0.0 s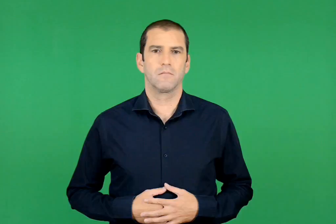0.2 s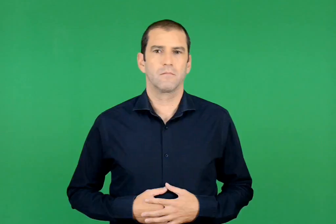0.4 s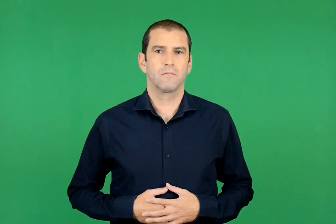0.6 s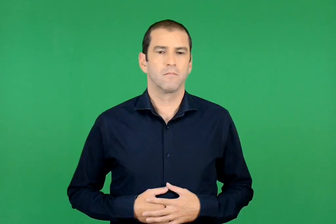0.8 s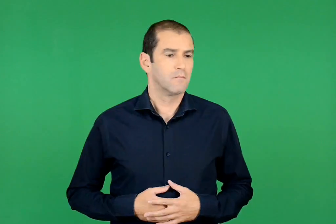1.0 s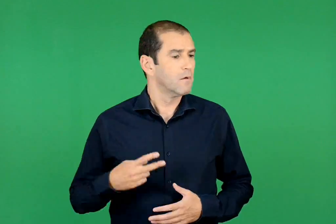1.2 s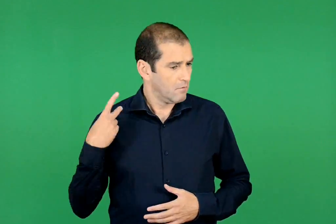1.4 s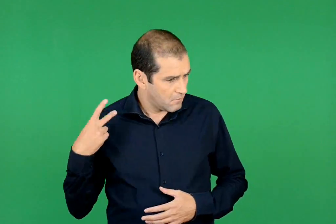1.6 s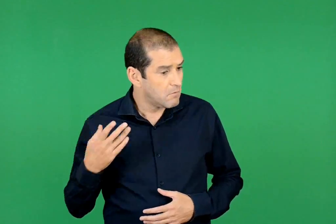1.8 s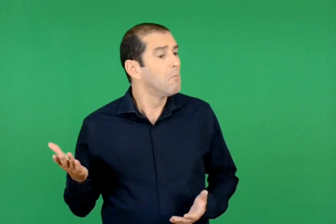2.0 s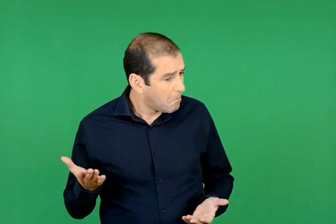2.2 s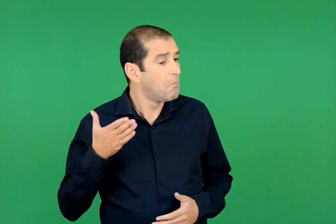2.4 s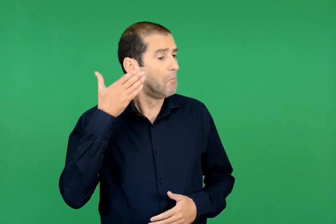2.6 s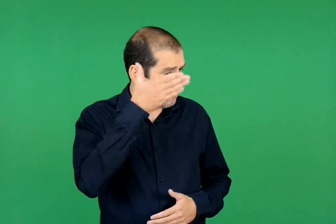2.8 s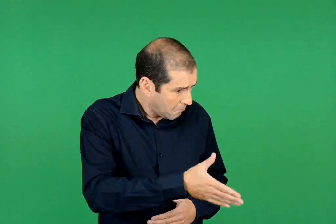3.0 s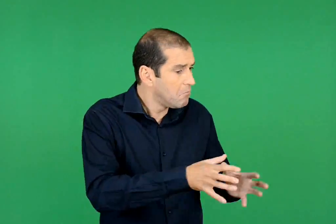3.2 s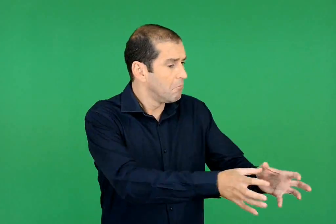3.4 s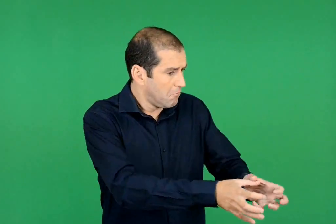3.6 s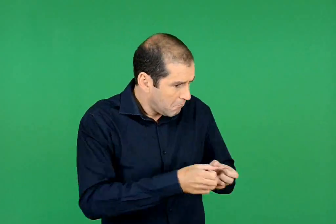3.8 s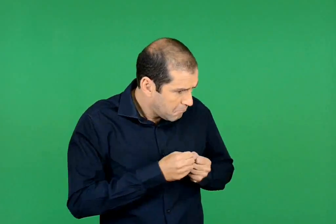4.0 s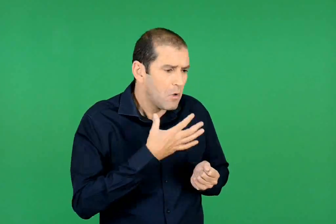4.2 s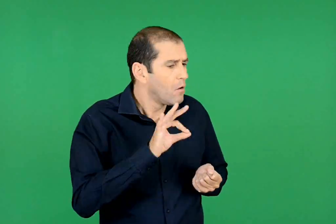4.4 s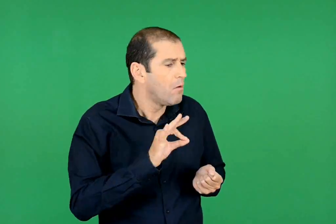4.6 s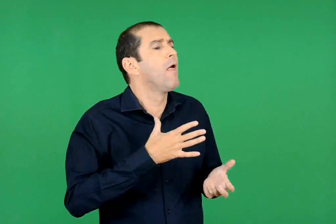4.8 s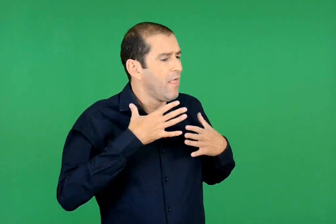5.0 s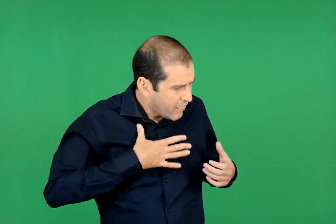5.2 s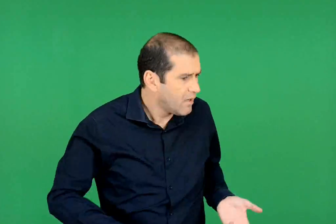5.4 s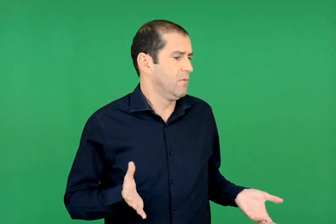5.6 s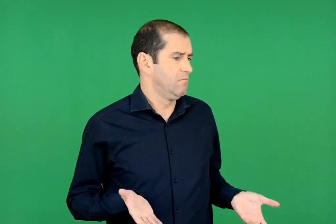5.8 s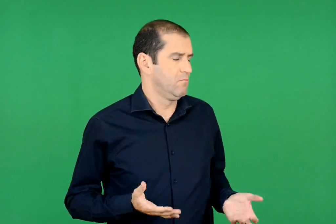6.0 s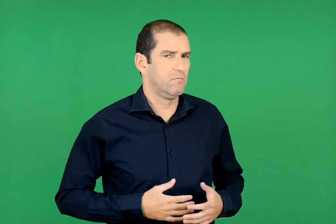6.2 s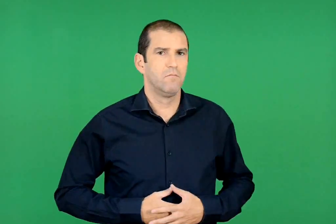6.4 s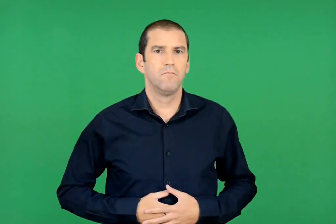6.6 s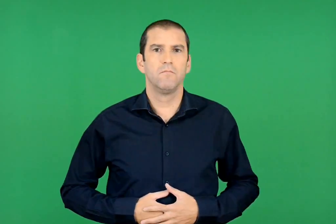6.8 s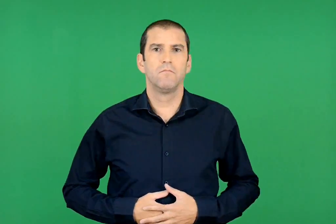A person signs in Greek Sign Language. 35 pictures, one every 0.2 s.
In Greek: κι αν πήγαμε να σε πάρουμε , το κάναμε γιατί σε θέλαμε πολύ
